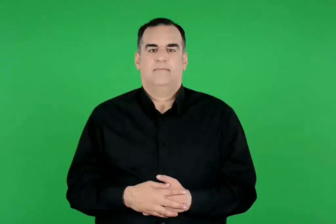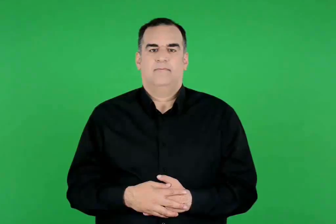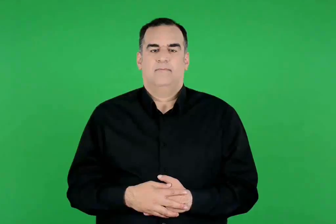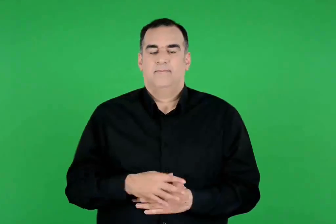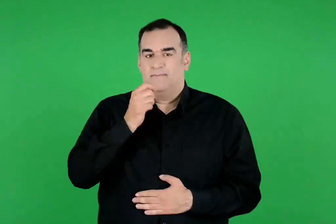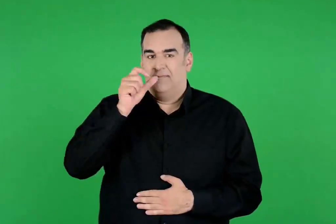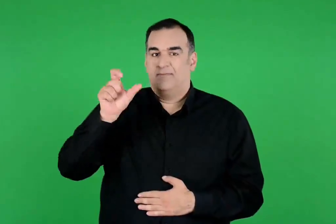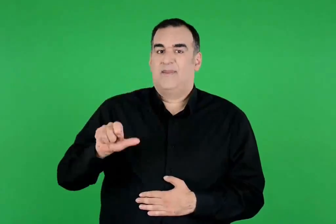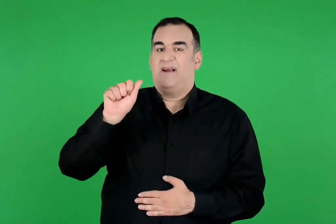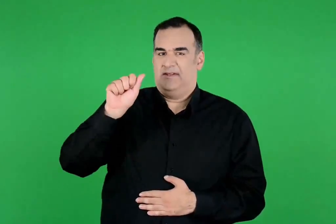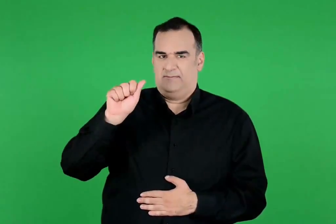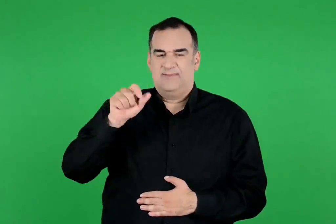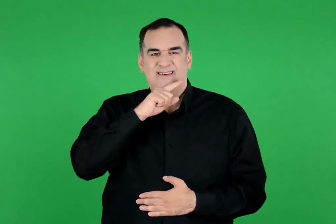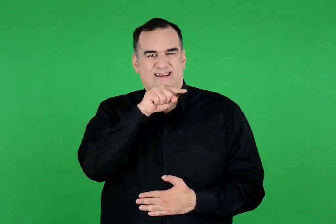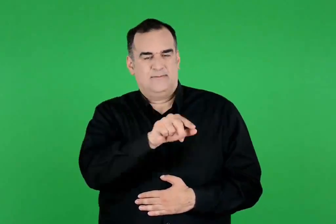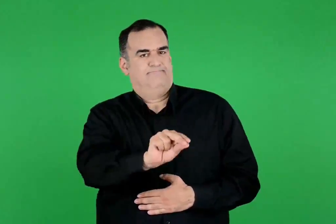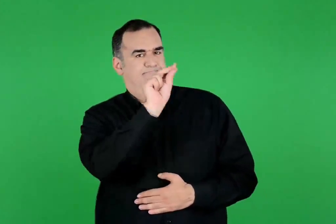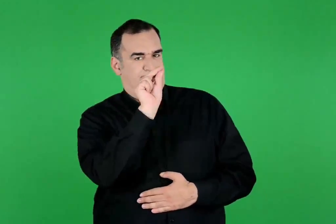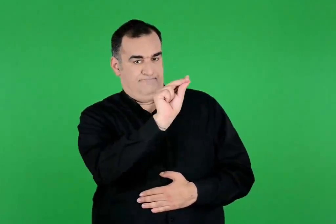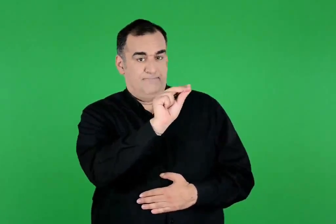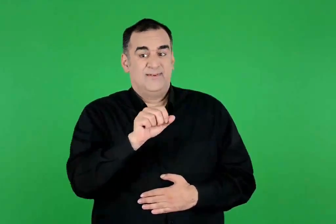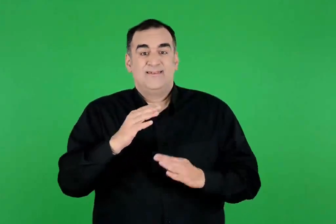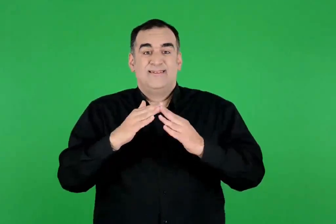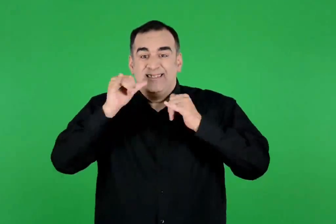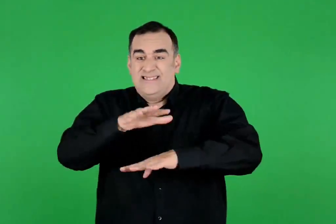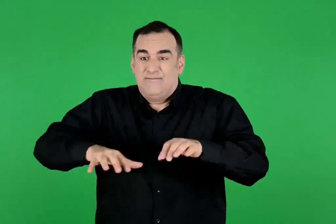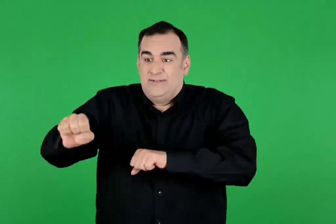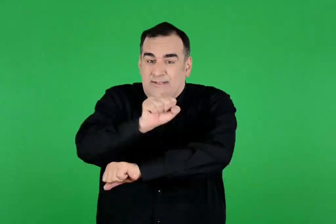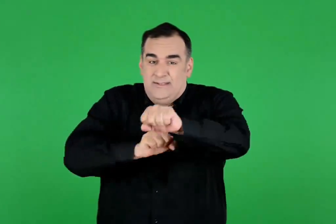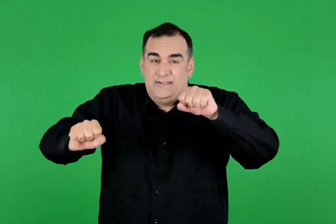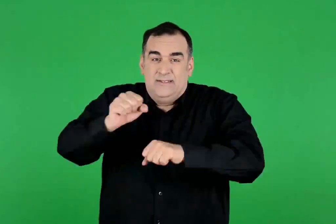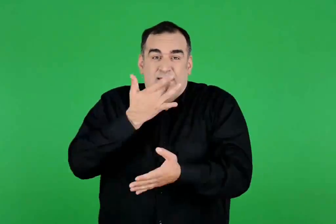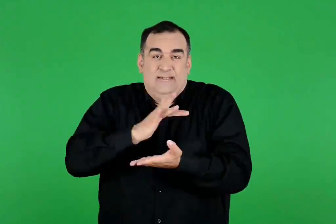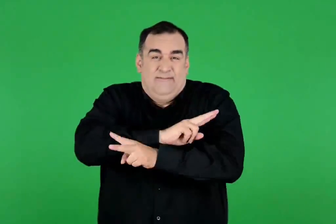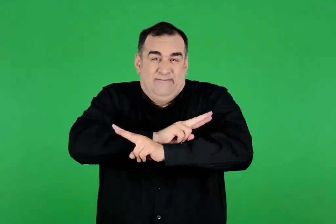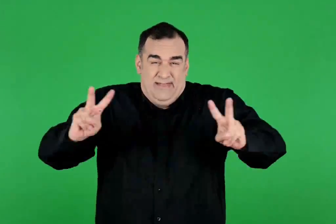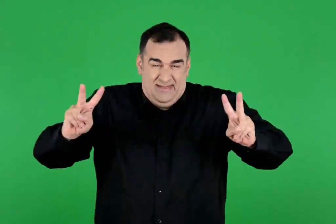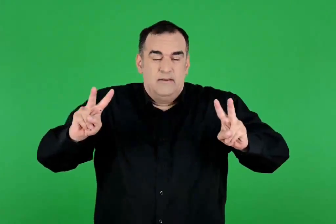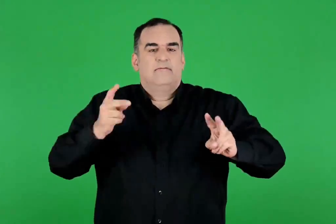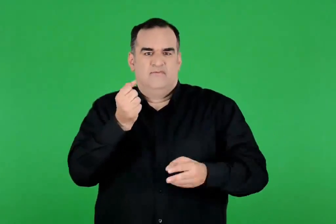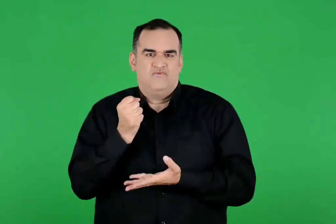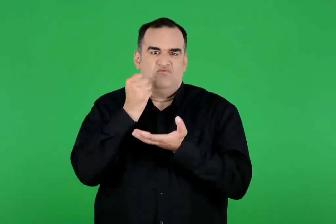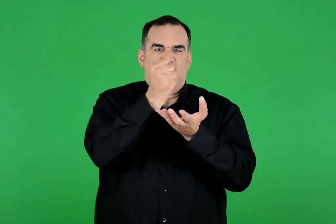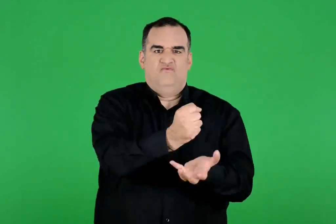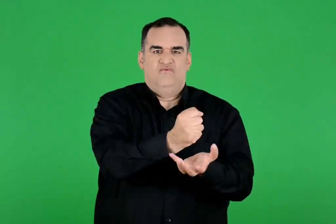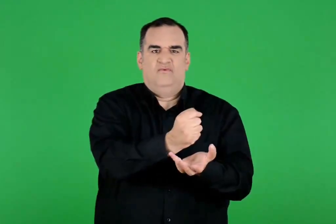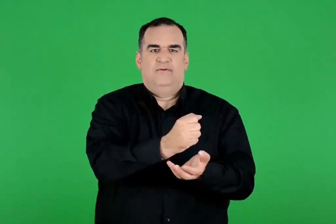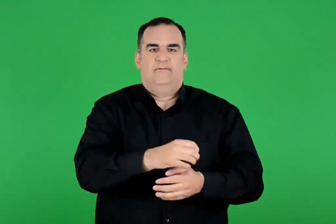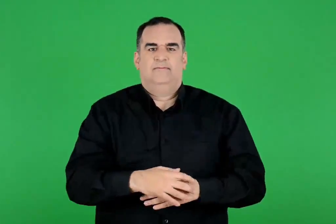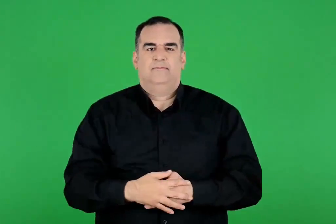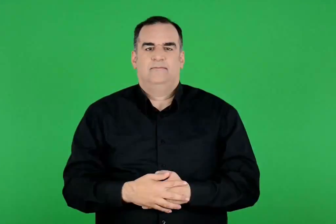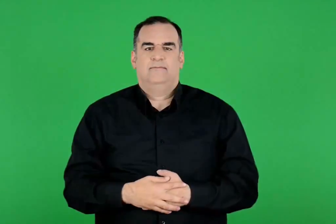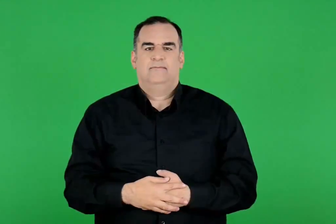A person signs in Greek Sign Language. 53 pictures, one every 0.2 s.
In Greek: ο αυγείας είχε υποσχεθεί μεγάλη αμοιβή στον ηρακλή , αν καθάριζε τους στάβλους του
